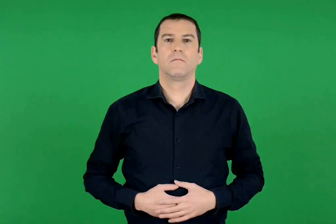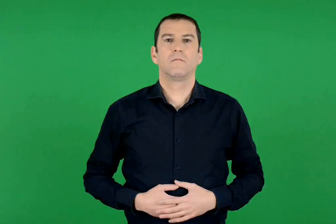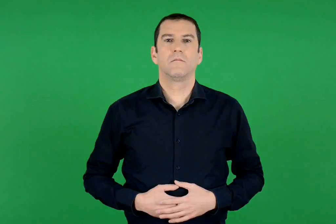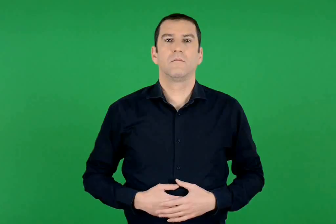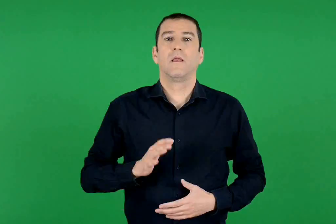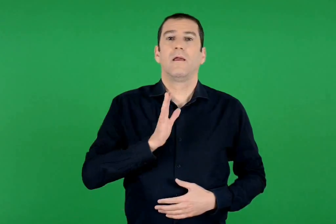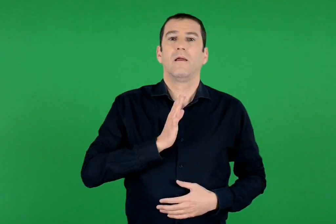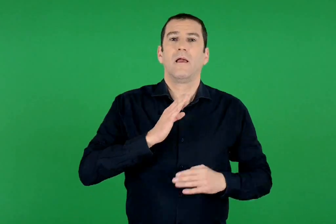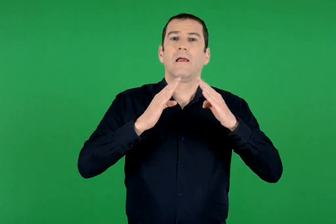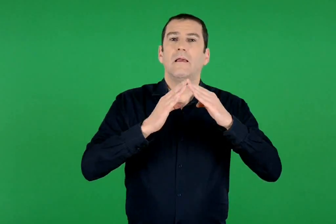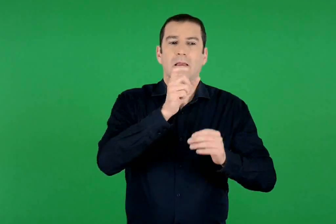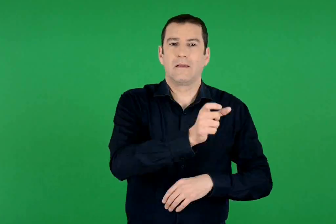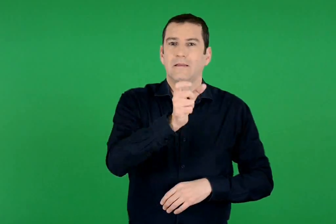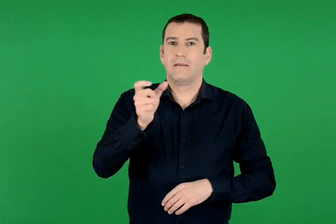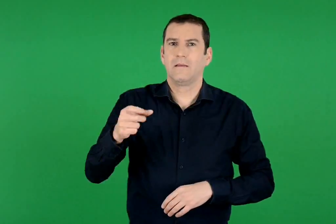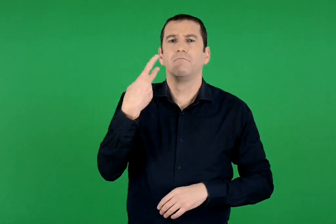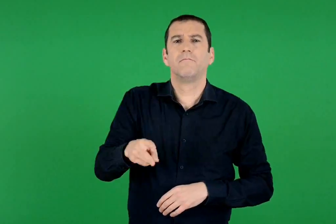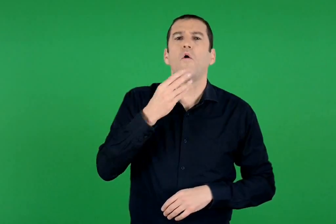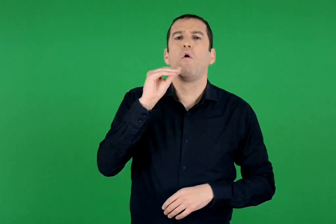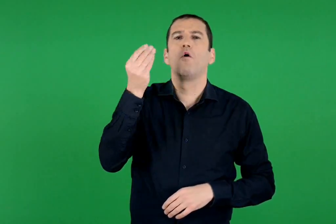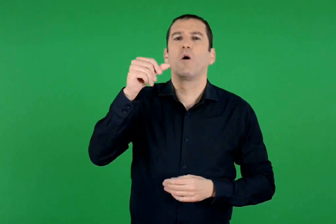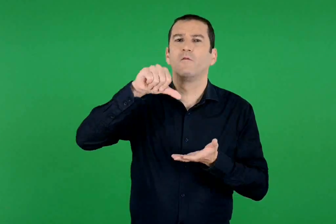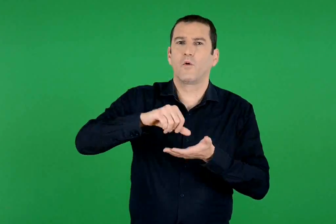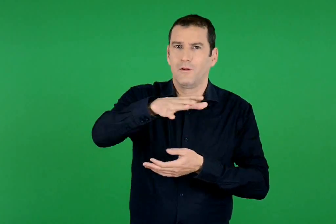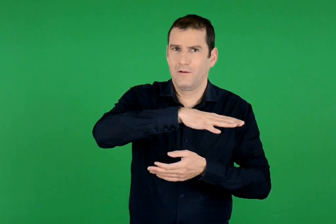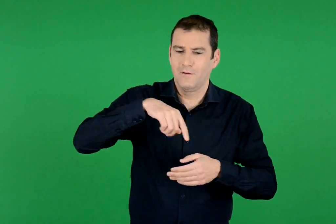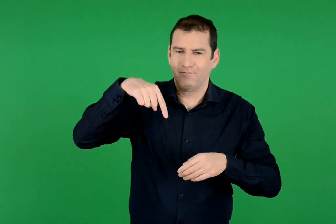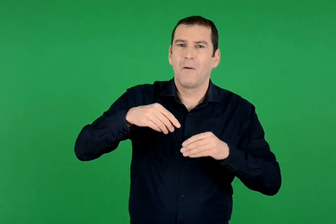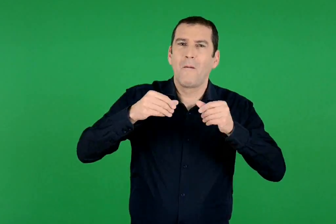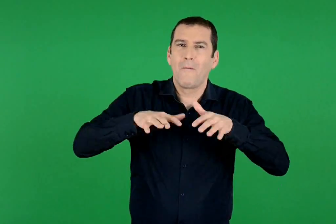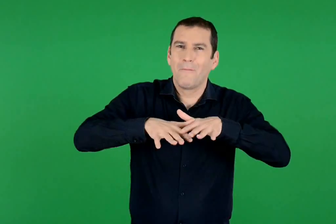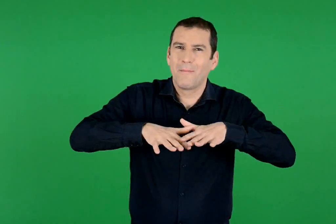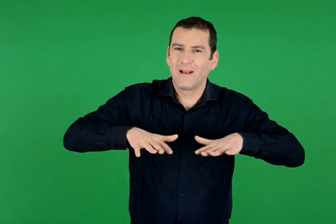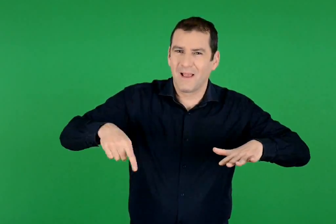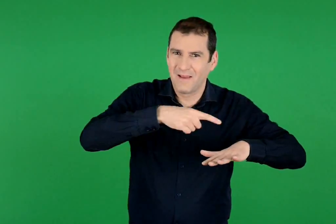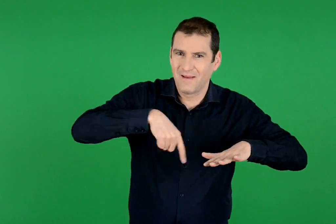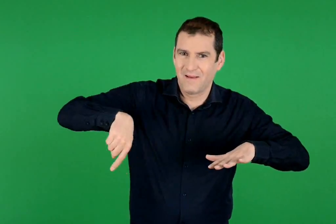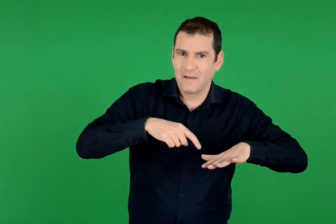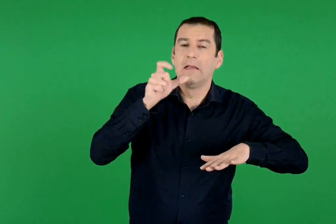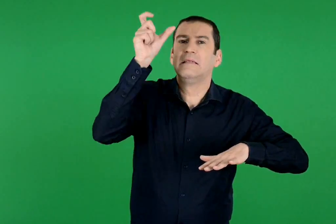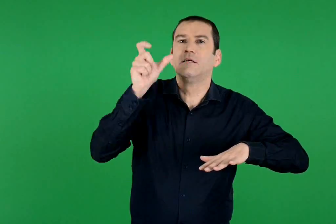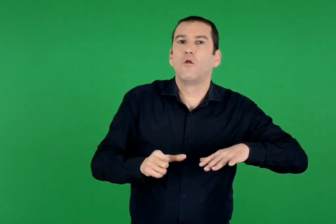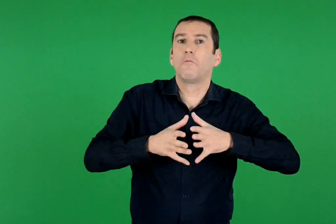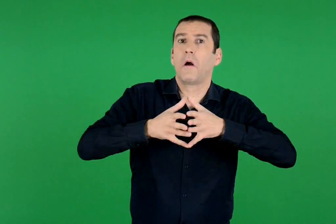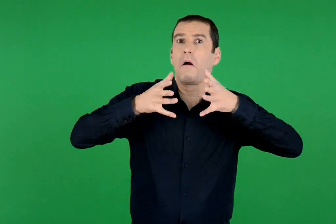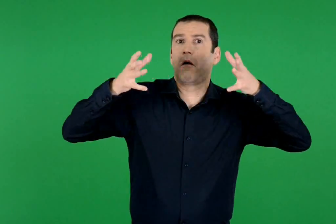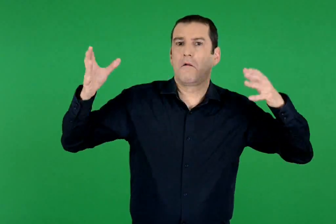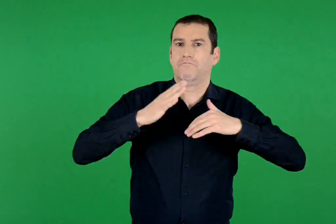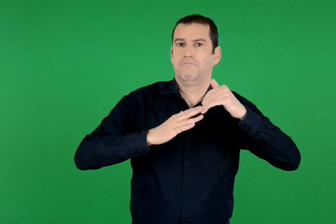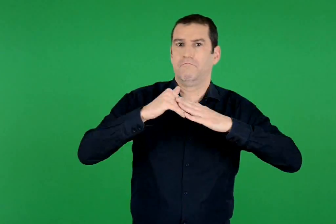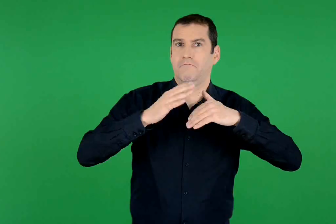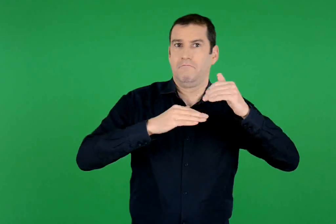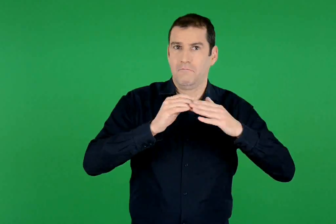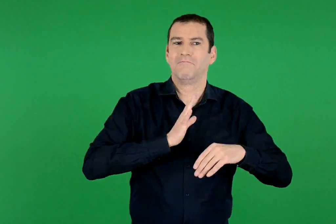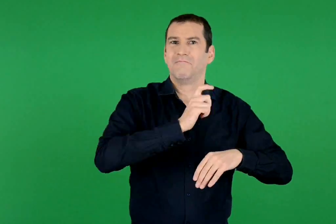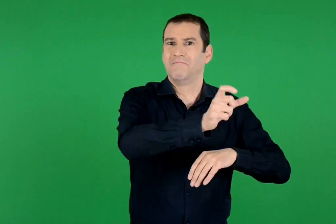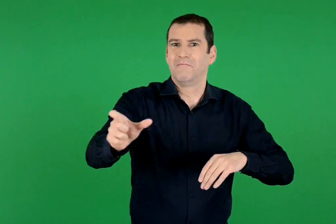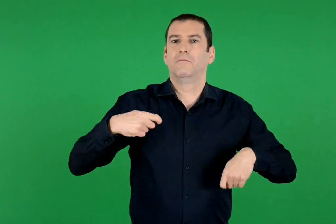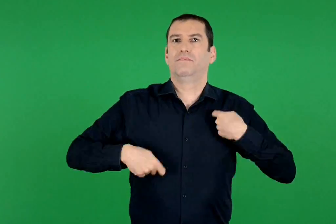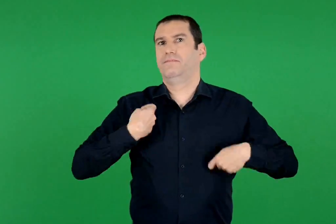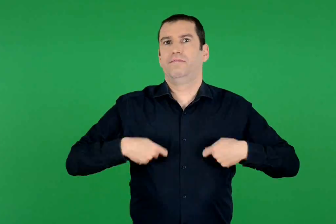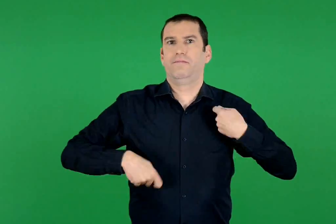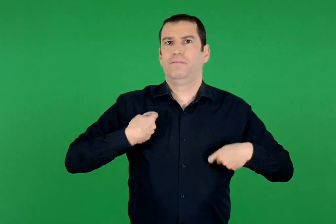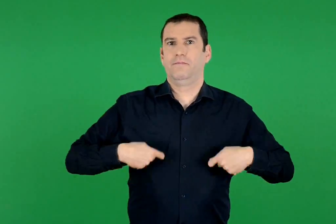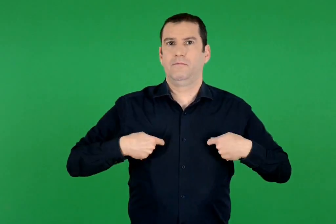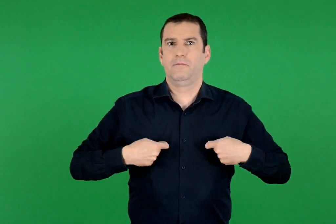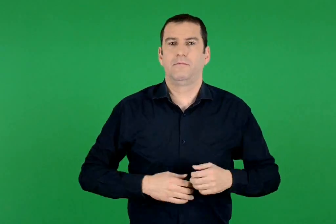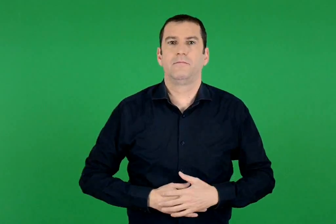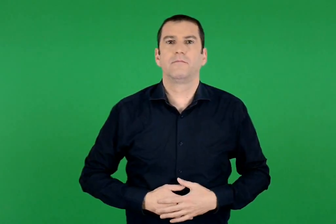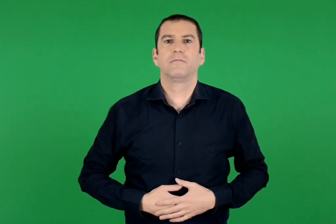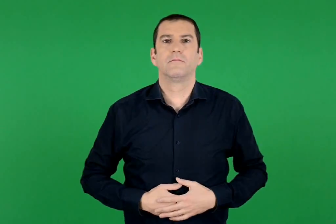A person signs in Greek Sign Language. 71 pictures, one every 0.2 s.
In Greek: οι κάτοικοι της ομορφούπολης διαμαρτυρήθηκαν έντονα για την κατασκευή του μεγάλου ξενοδοχείου στην παραλία της πόλης τους
